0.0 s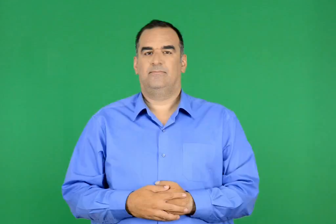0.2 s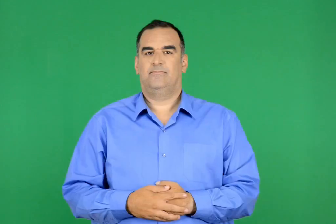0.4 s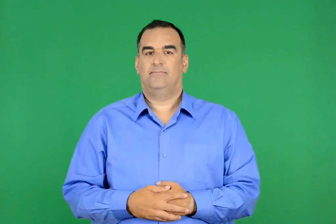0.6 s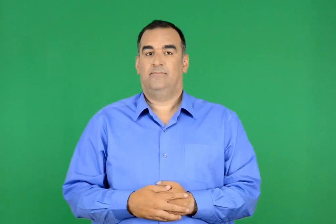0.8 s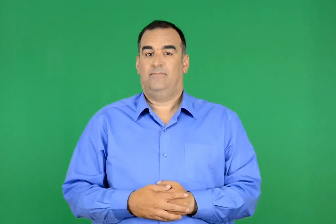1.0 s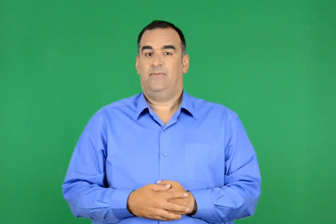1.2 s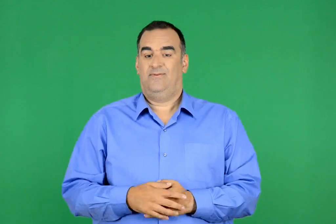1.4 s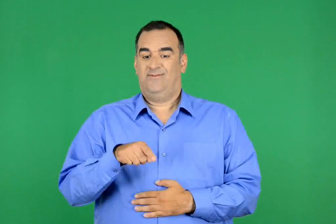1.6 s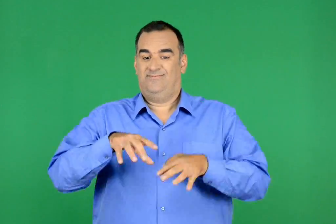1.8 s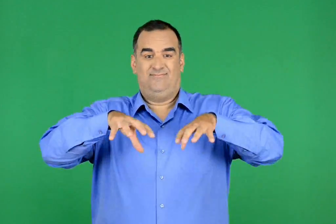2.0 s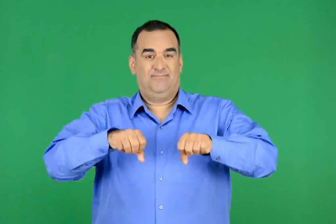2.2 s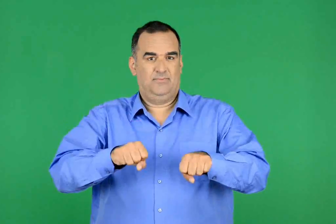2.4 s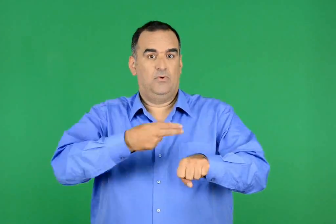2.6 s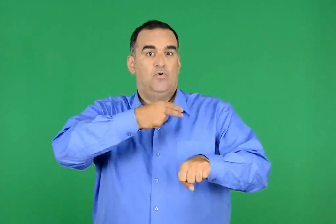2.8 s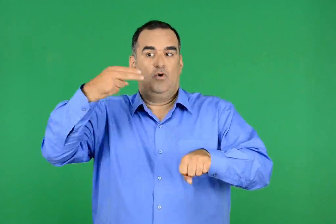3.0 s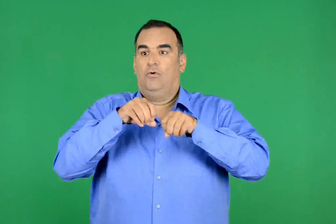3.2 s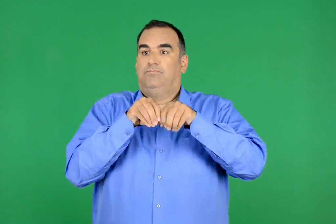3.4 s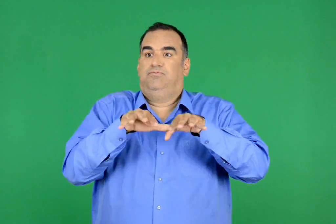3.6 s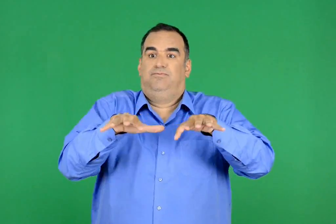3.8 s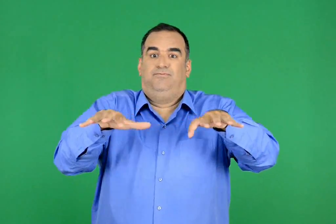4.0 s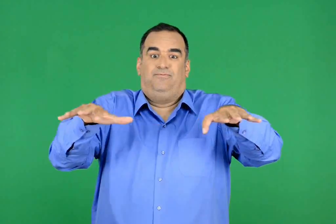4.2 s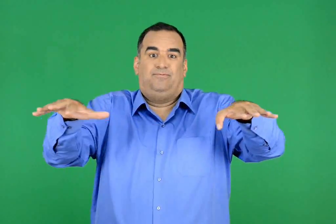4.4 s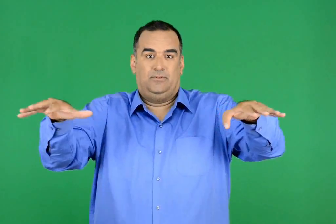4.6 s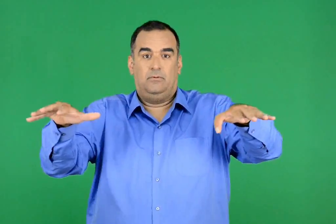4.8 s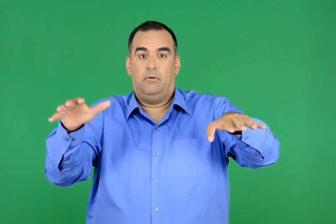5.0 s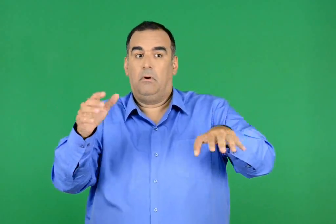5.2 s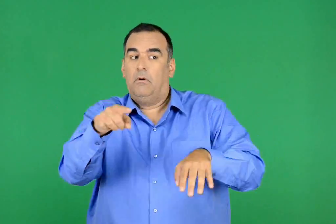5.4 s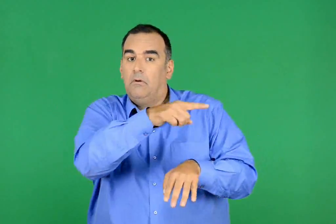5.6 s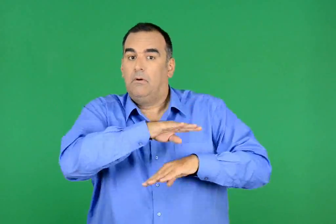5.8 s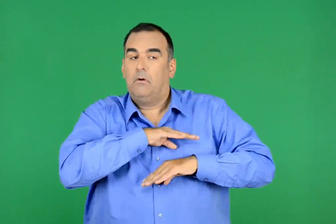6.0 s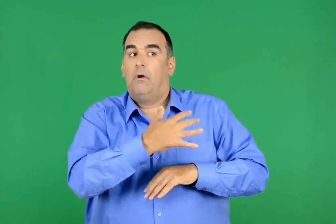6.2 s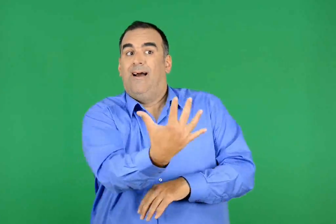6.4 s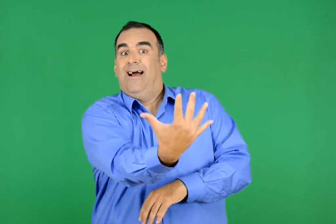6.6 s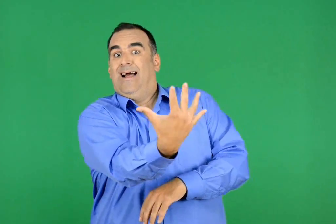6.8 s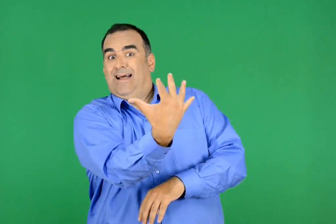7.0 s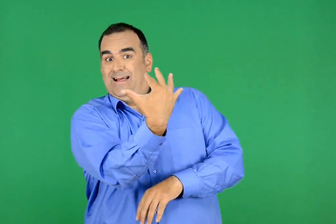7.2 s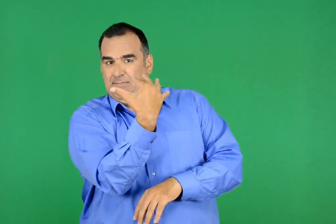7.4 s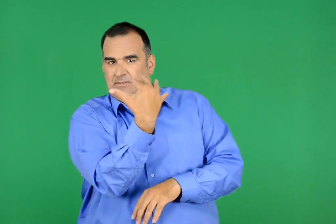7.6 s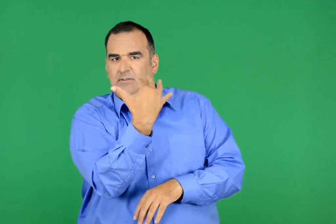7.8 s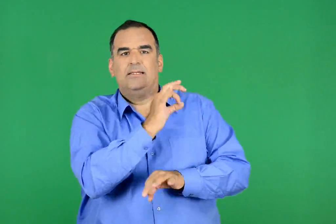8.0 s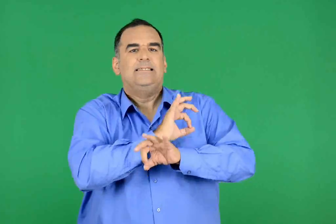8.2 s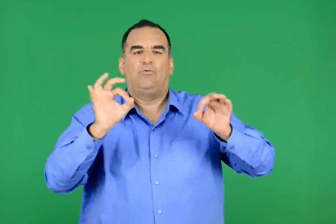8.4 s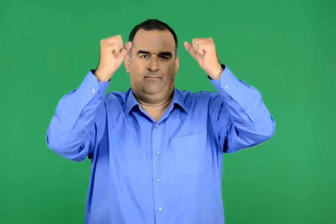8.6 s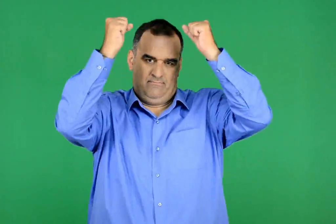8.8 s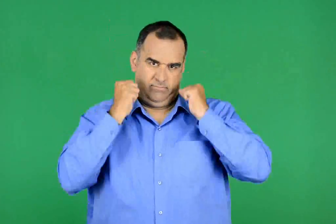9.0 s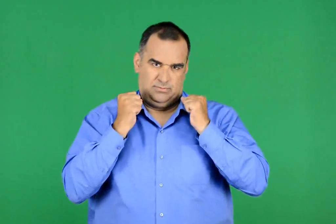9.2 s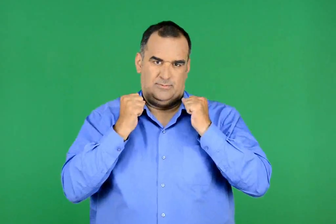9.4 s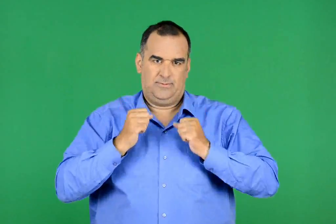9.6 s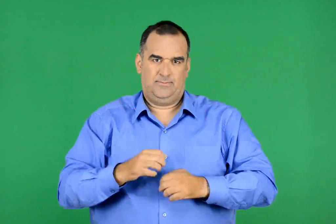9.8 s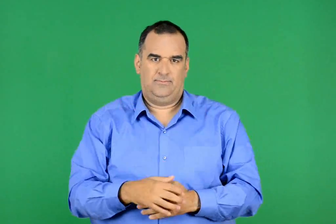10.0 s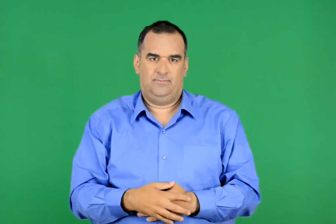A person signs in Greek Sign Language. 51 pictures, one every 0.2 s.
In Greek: με την έκταση που πήρε η κατάληψη , την απήχηση που έχει , θα είναι σαν να σκάβουν το λάκκο τους , αν μας επιτεθούν
